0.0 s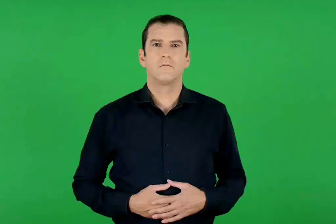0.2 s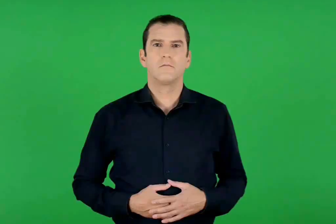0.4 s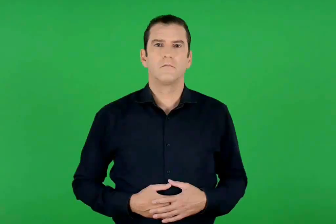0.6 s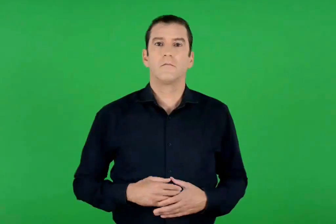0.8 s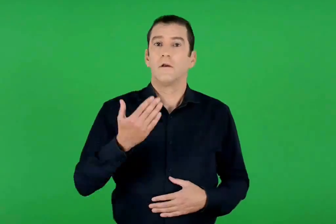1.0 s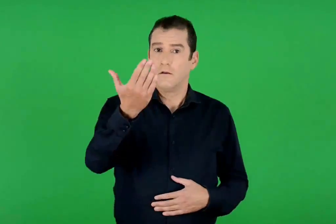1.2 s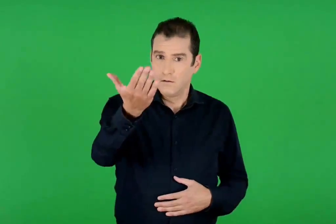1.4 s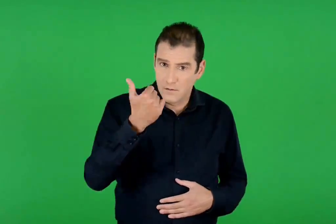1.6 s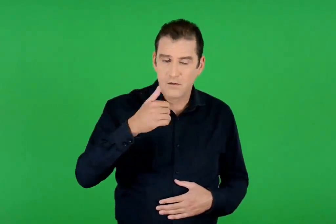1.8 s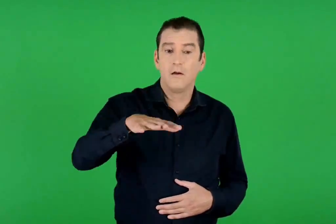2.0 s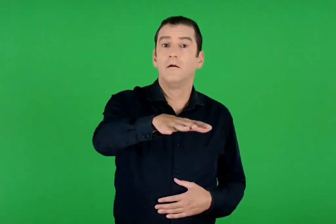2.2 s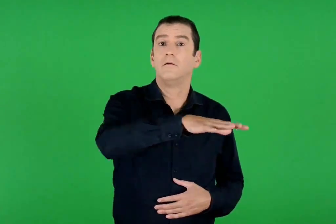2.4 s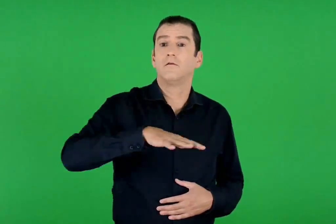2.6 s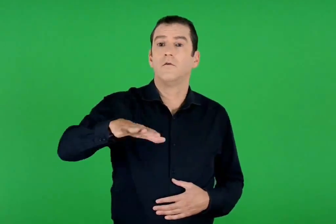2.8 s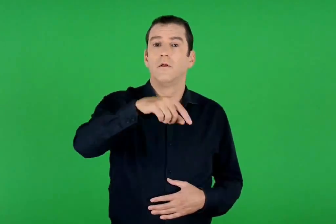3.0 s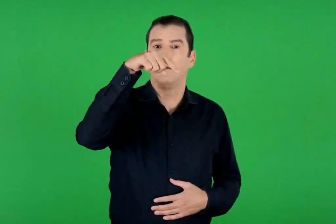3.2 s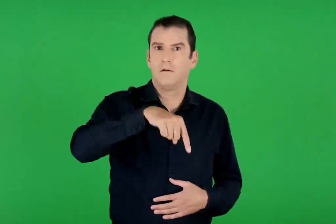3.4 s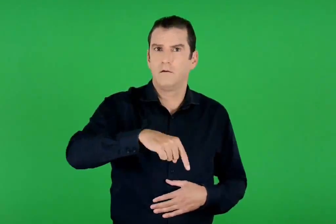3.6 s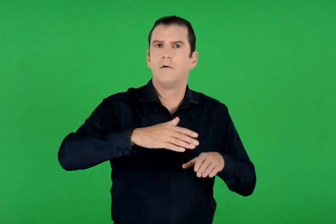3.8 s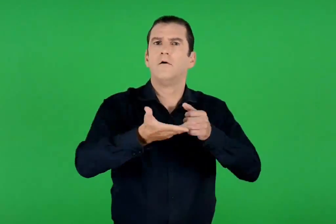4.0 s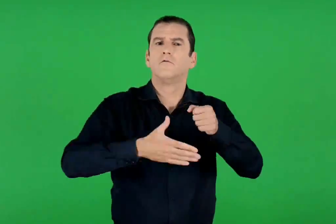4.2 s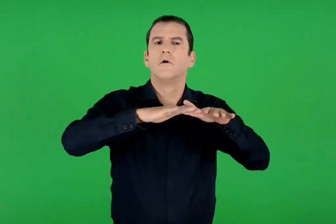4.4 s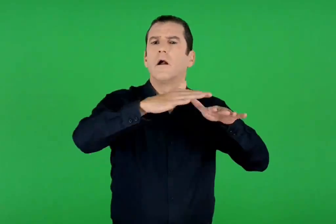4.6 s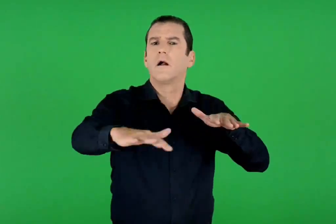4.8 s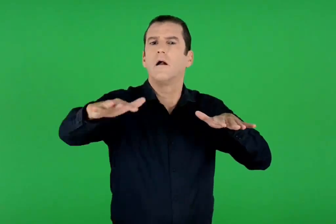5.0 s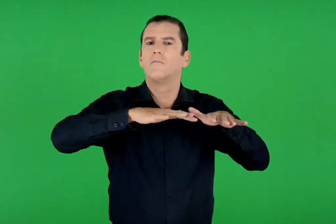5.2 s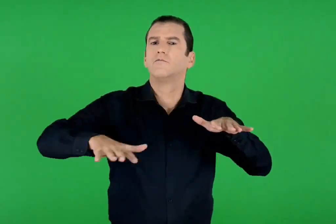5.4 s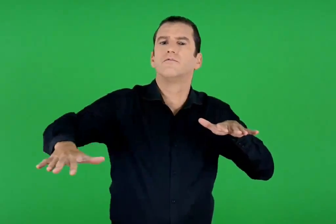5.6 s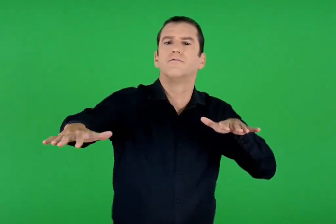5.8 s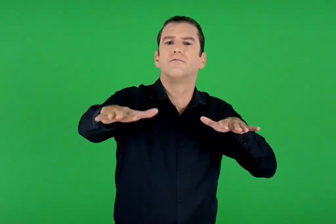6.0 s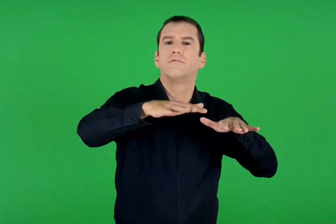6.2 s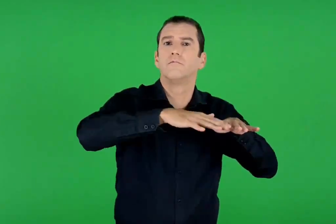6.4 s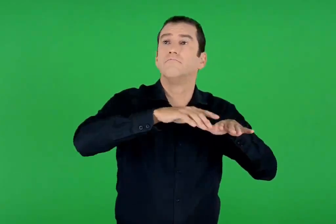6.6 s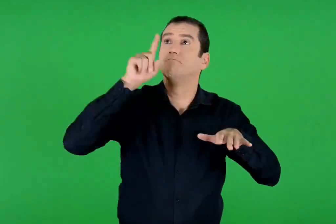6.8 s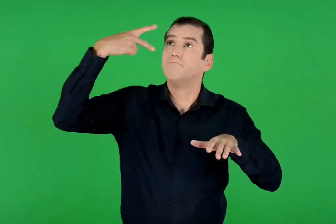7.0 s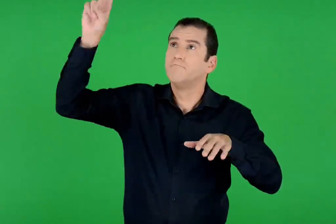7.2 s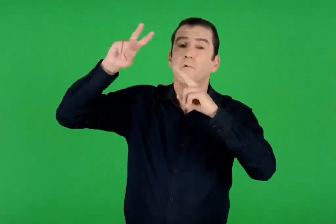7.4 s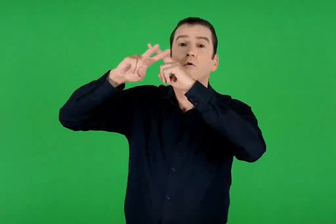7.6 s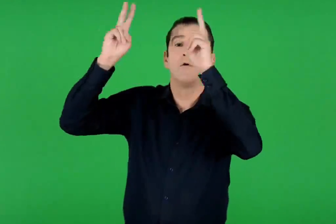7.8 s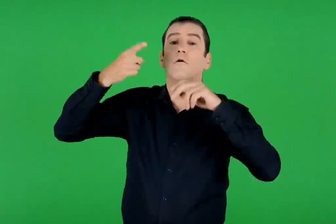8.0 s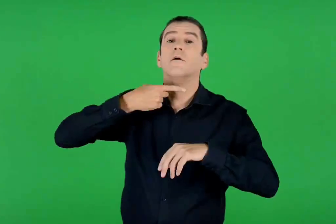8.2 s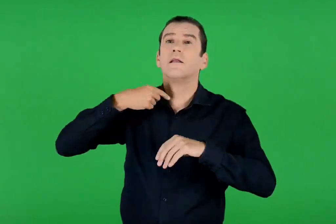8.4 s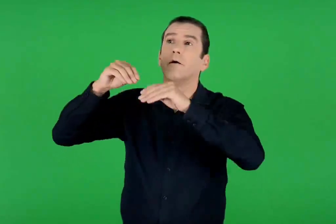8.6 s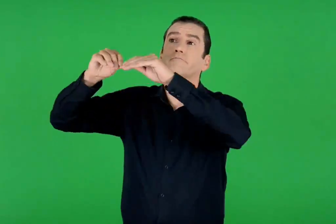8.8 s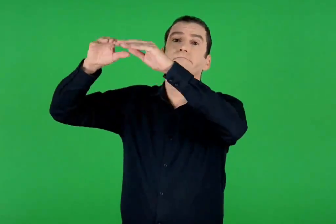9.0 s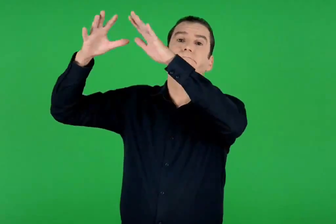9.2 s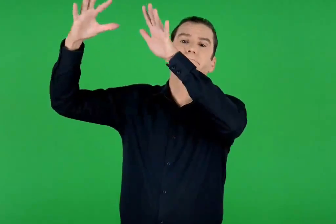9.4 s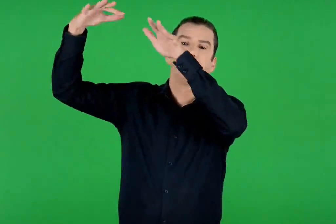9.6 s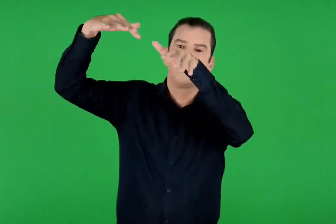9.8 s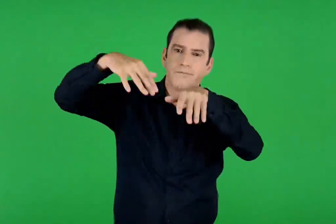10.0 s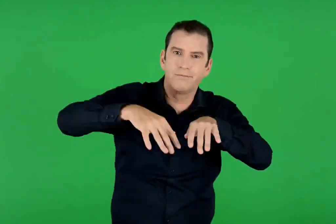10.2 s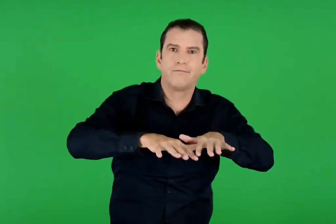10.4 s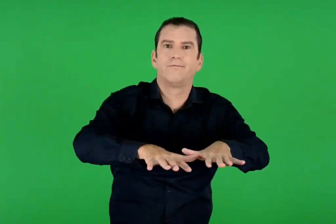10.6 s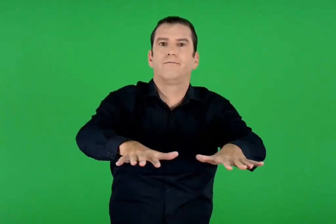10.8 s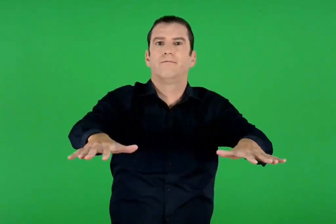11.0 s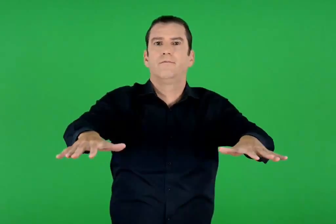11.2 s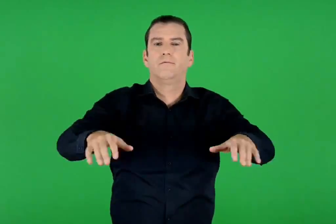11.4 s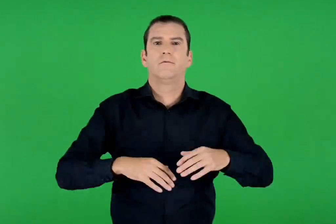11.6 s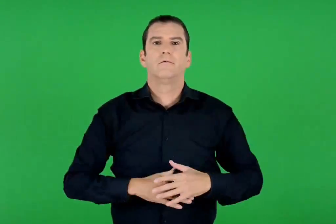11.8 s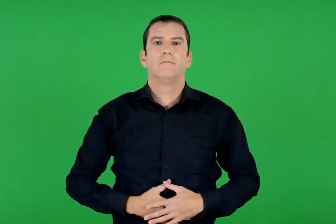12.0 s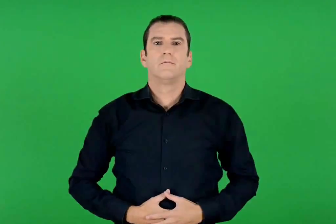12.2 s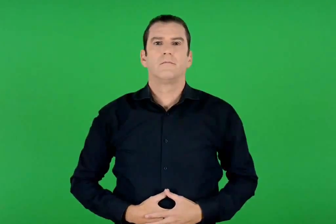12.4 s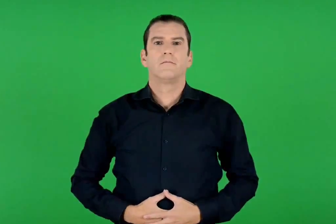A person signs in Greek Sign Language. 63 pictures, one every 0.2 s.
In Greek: έλα στη χώρα εκεί , στους κάμπους πέρα , που η γλύκα του ουρανού ξεχείλισε κι εχύθηκε στη γης
